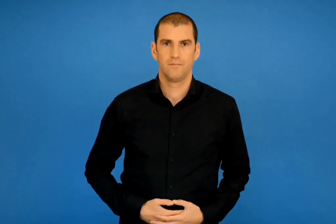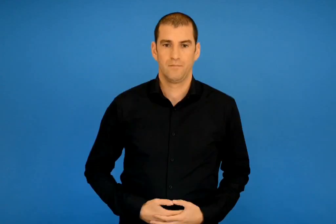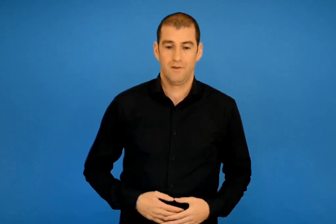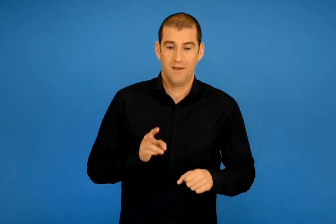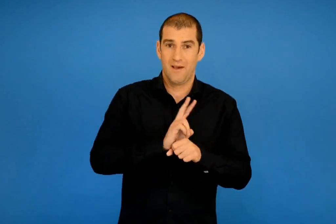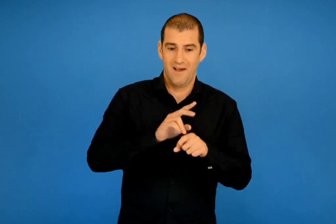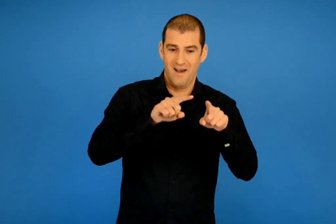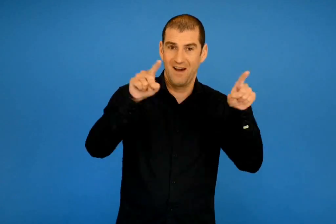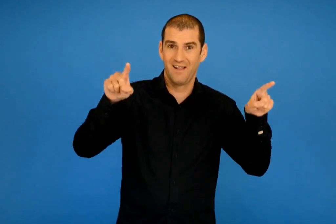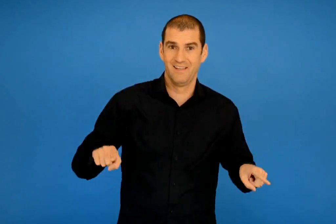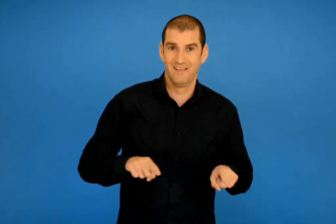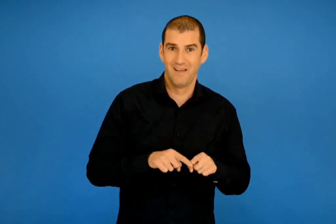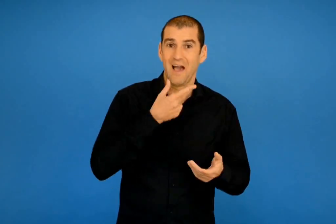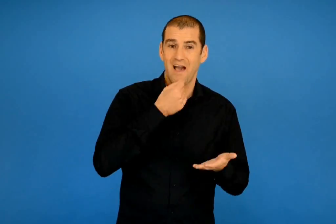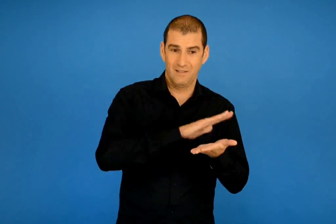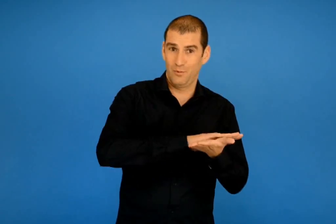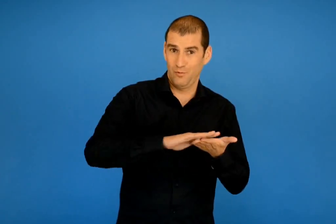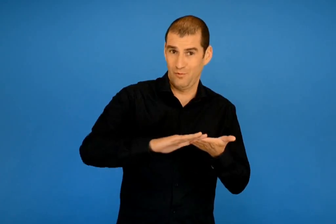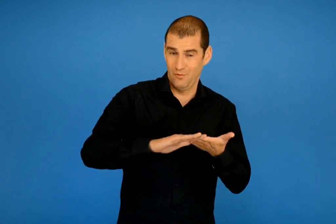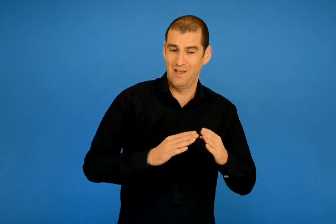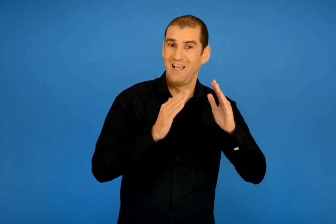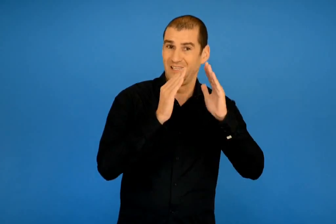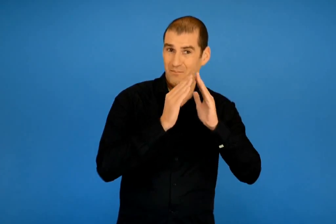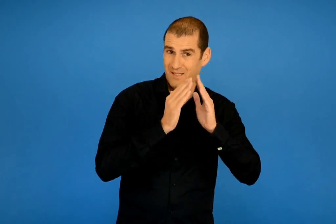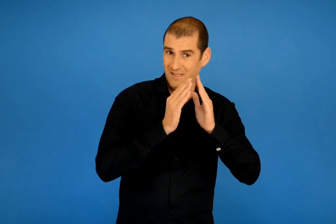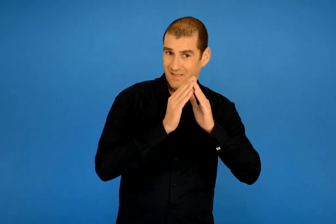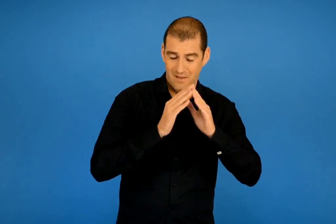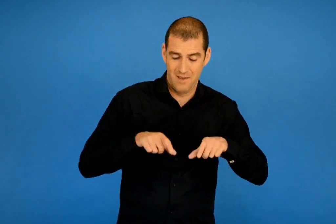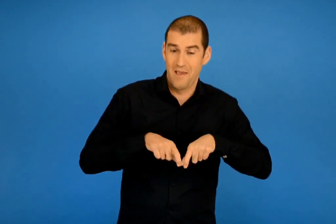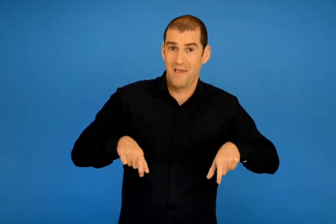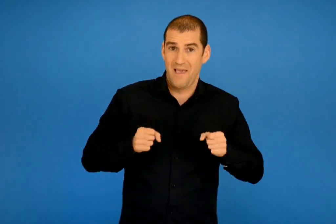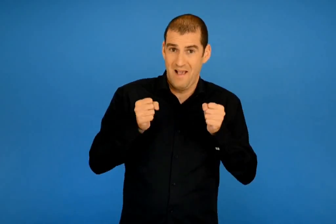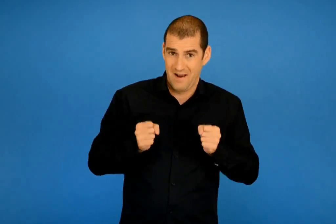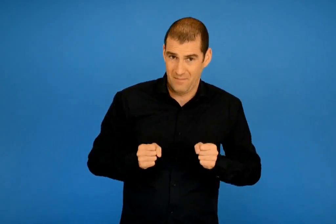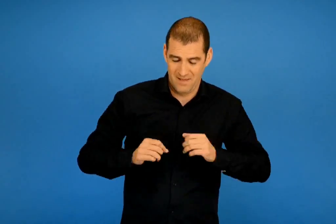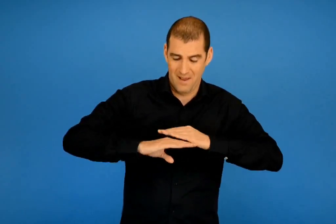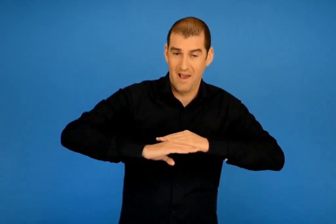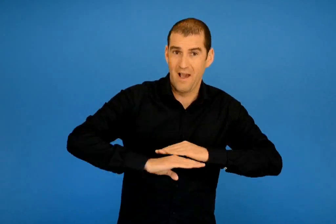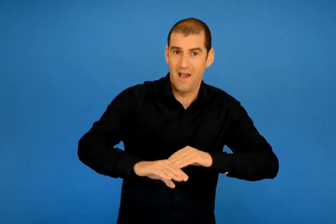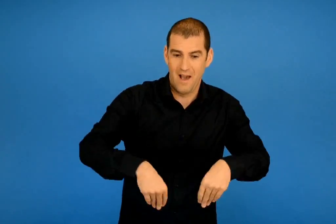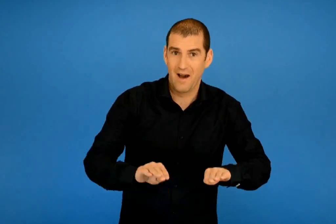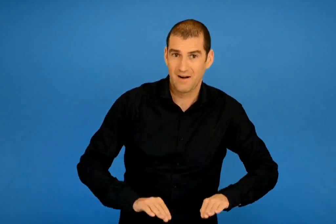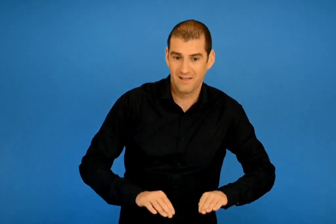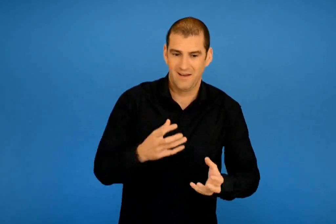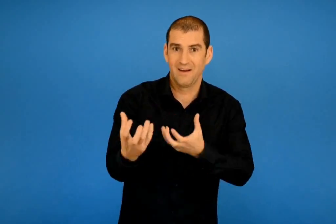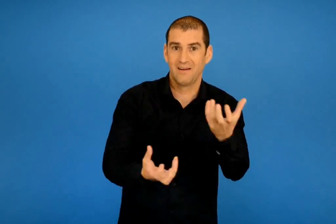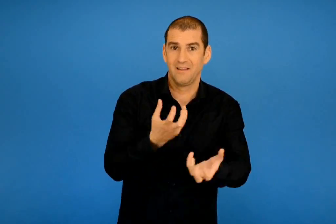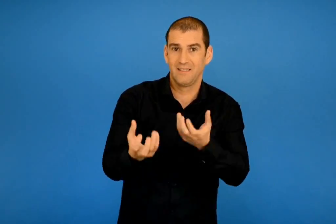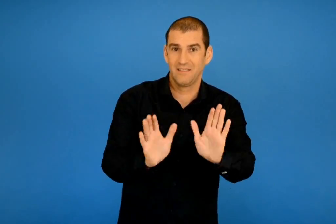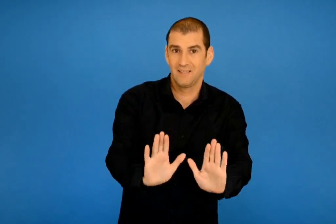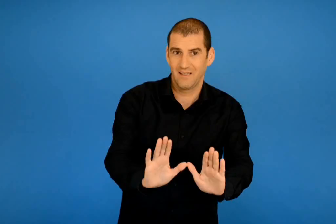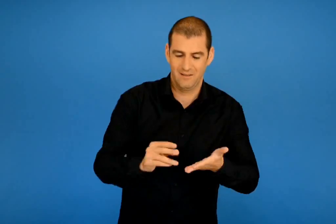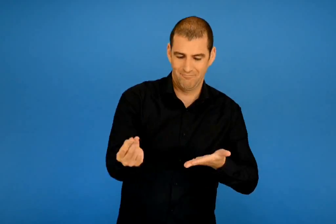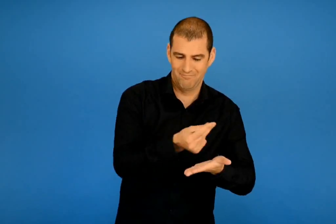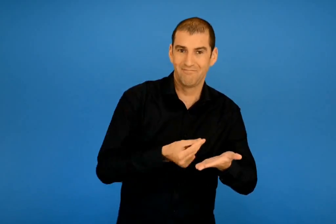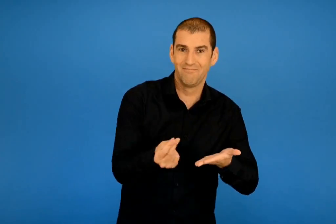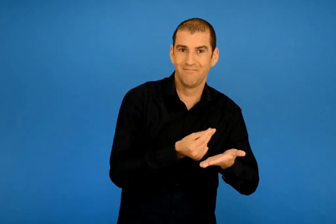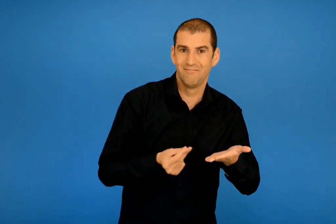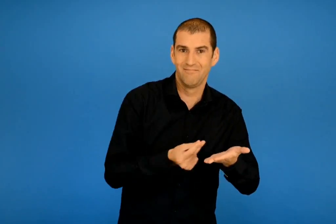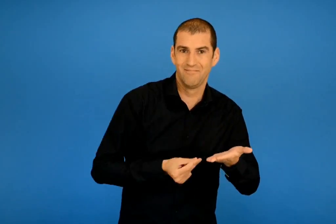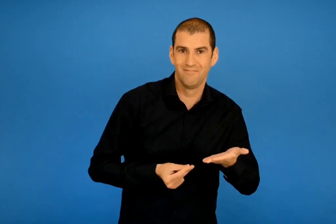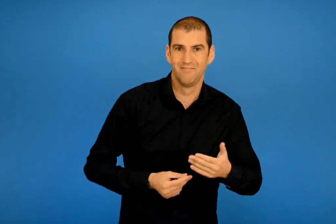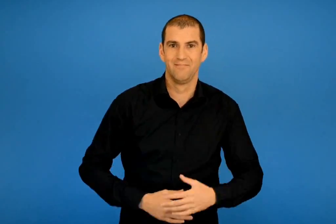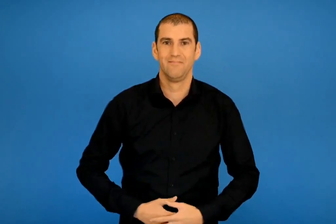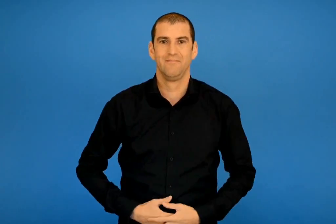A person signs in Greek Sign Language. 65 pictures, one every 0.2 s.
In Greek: πάνω στα άσπρο το χαρτί ζωγραφίζω ένα σπιτάκι καναπέ χαλί και τζάκι
